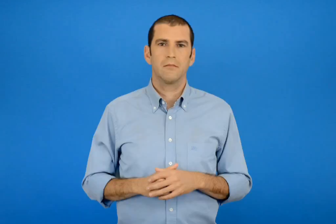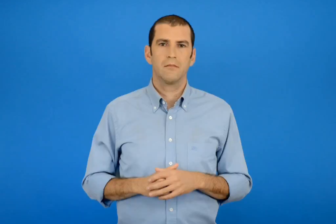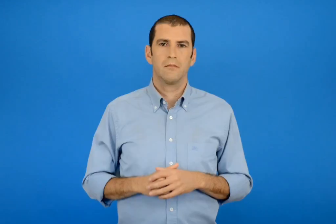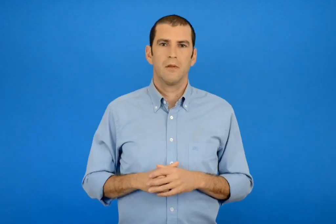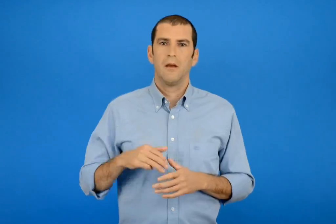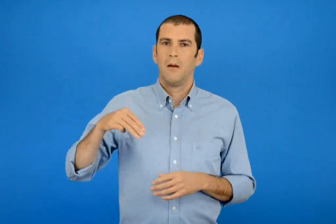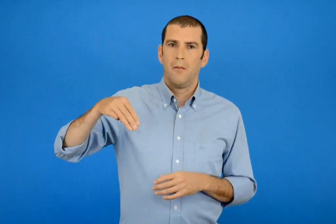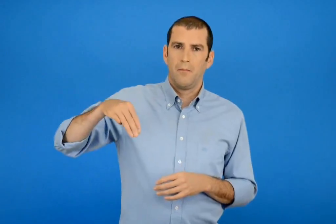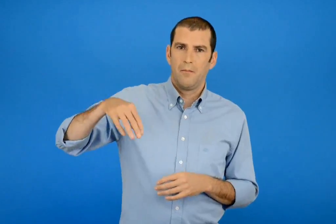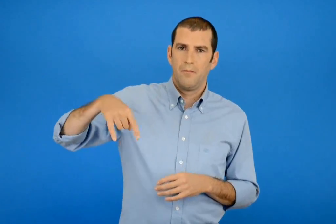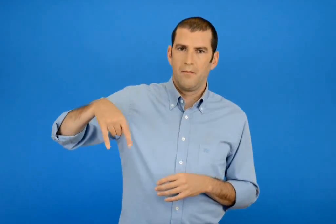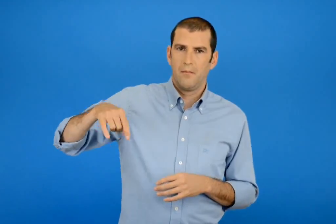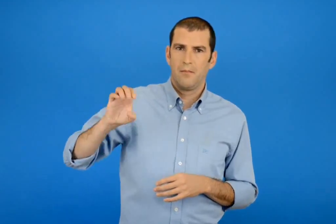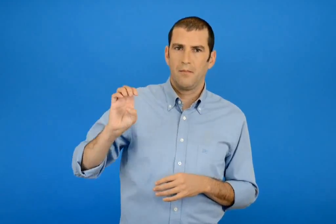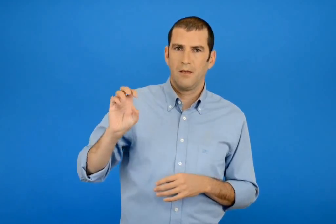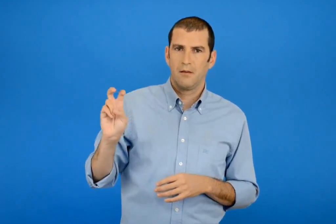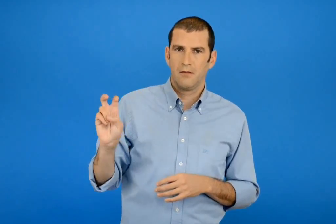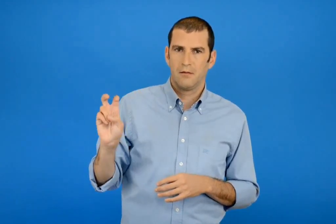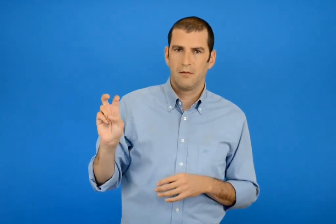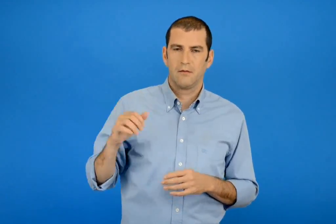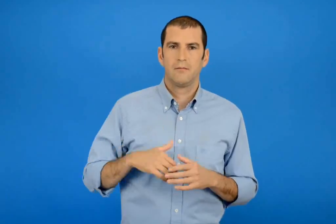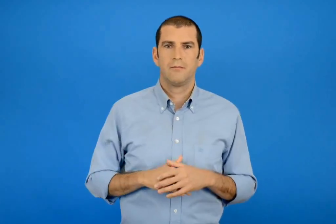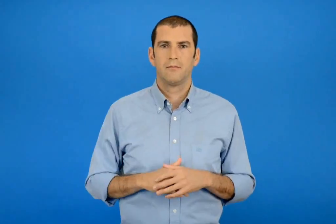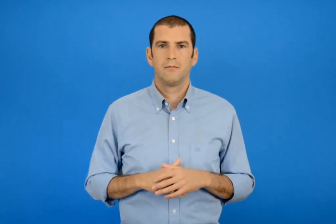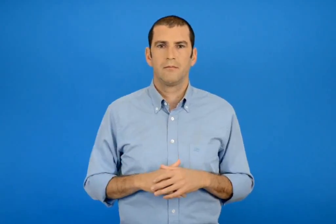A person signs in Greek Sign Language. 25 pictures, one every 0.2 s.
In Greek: μπεχ
